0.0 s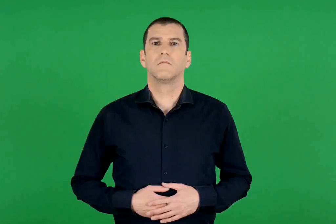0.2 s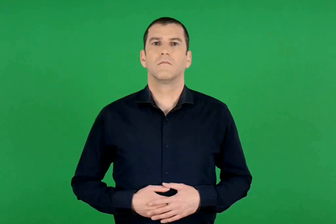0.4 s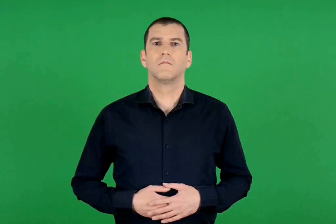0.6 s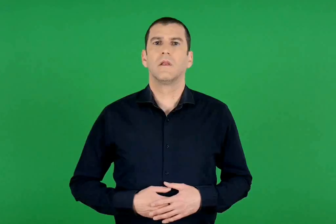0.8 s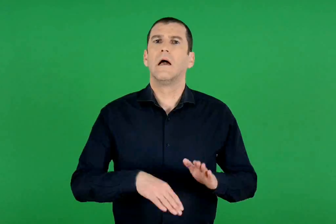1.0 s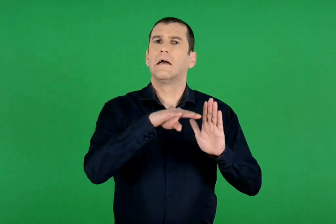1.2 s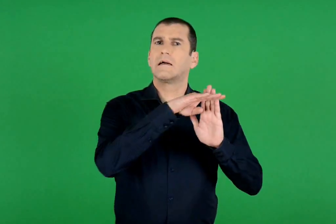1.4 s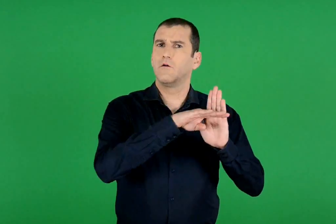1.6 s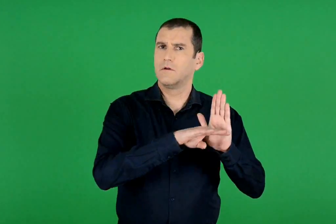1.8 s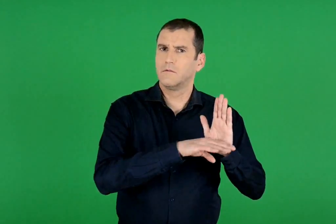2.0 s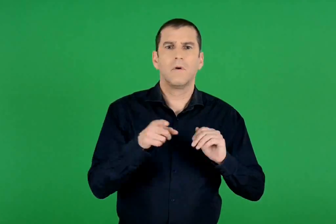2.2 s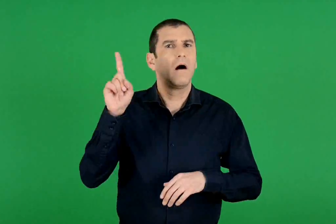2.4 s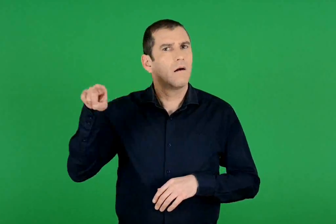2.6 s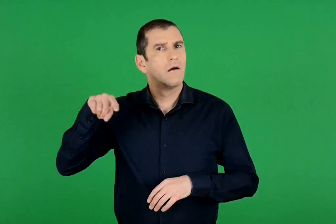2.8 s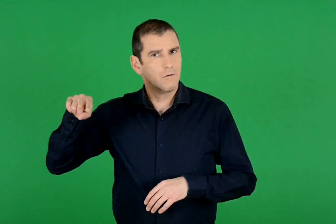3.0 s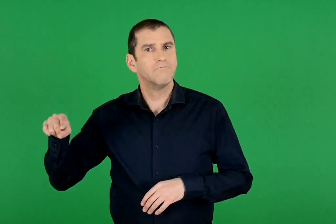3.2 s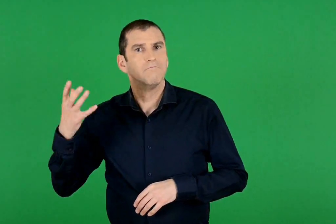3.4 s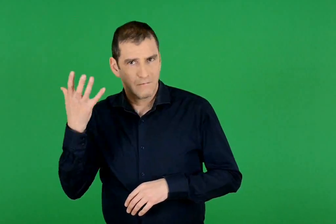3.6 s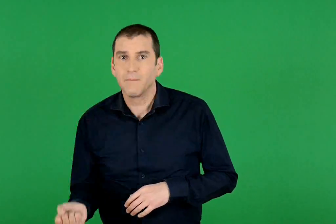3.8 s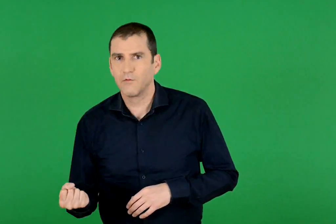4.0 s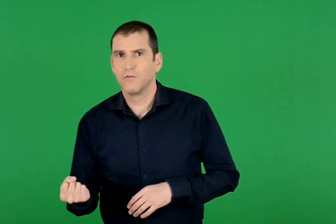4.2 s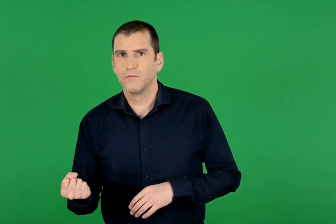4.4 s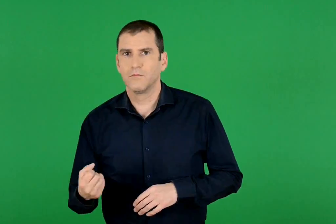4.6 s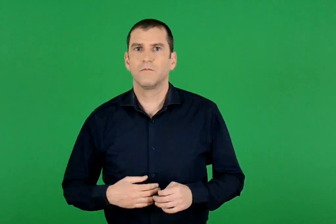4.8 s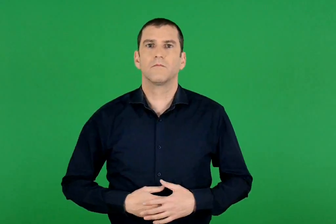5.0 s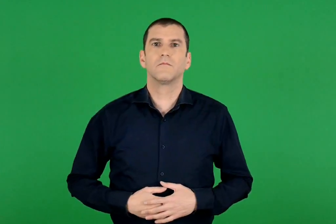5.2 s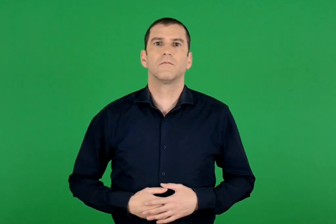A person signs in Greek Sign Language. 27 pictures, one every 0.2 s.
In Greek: υπάρχουν όμως κι άλλοι κανόνες
